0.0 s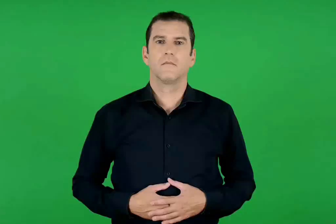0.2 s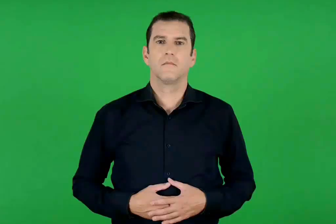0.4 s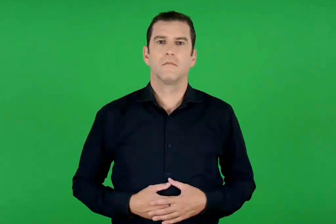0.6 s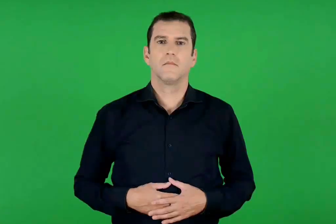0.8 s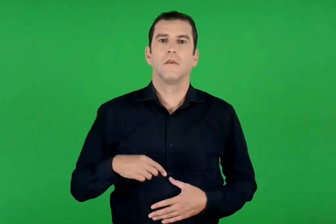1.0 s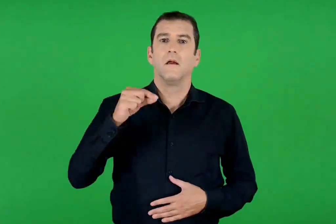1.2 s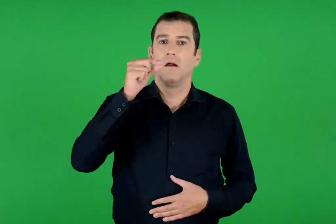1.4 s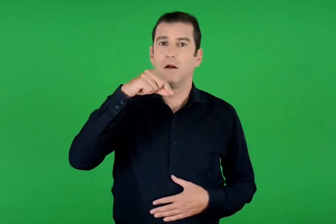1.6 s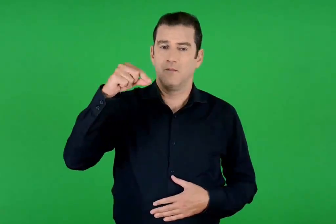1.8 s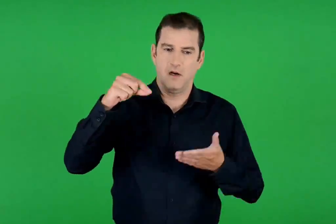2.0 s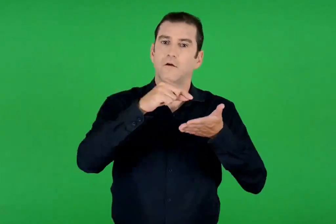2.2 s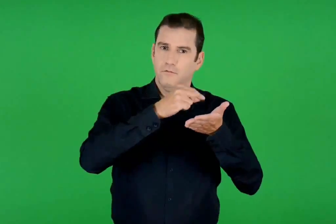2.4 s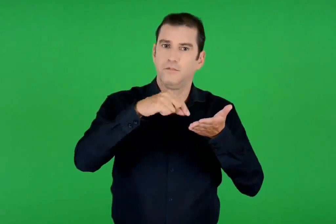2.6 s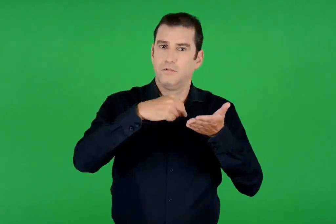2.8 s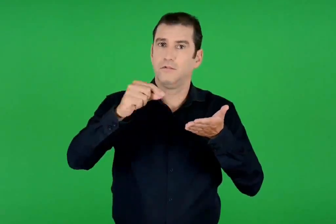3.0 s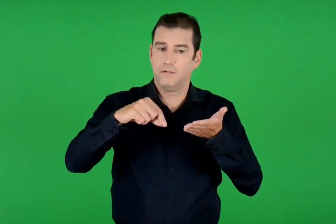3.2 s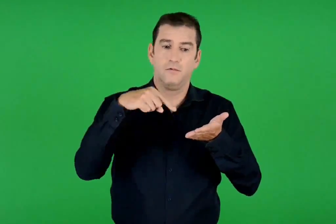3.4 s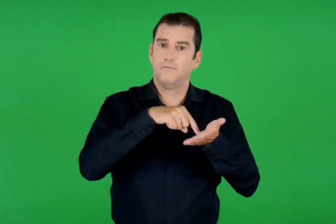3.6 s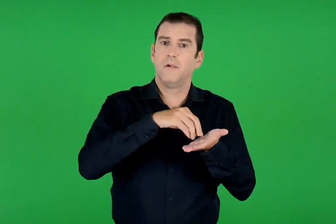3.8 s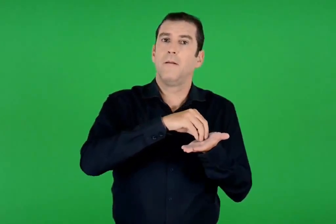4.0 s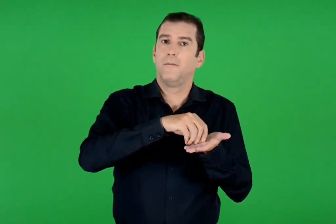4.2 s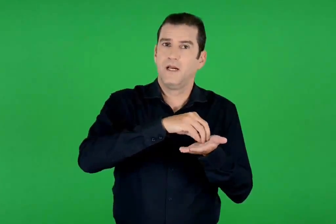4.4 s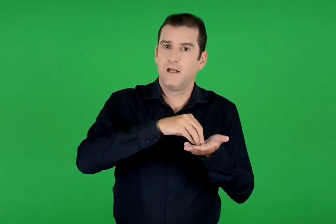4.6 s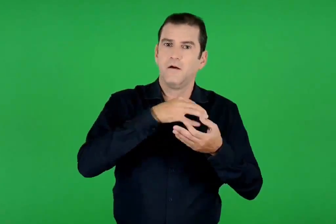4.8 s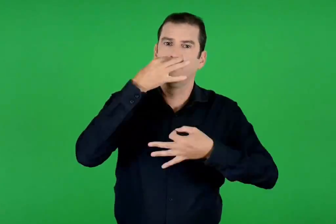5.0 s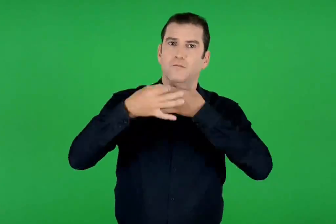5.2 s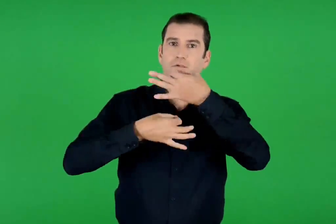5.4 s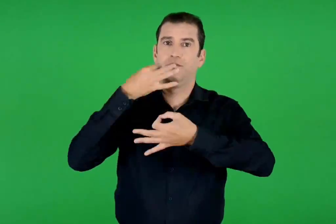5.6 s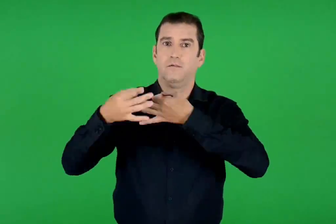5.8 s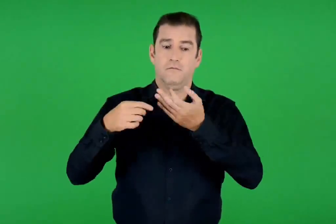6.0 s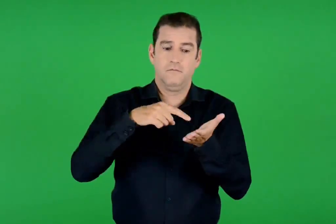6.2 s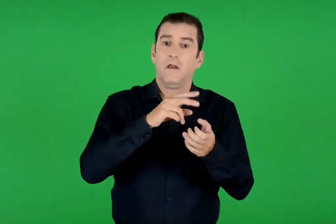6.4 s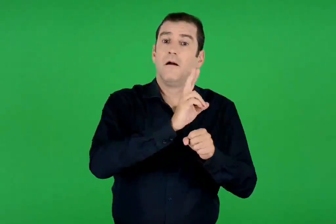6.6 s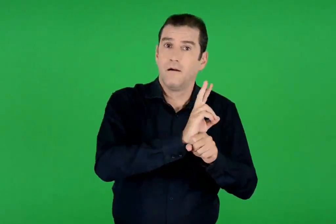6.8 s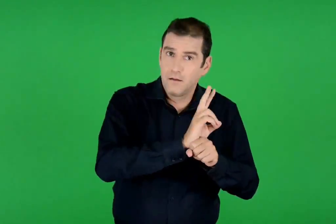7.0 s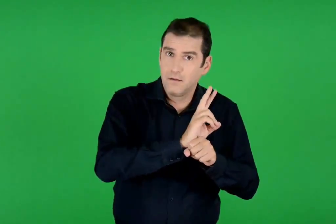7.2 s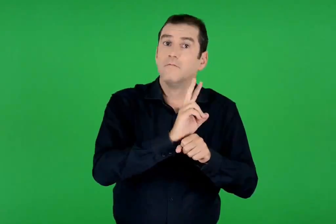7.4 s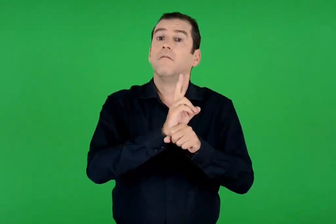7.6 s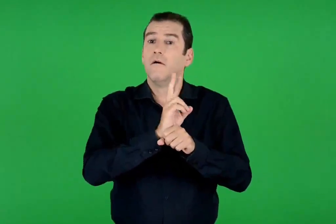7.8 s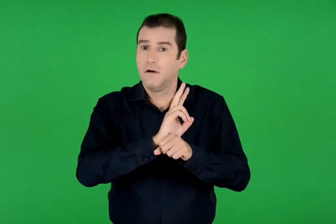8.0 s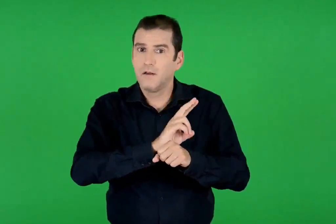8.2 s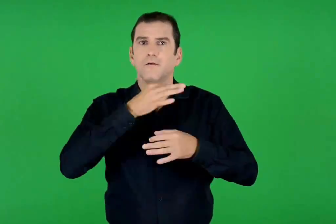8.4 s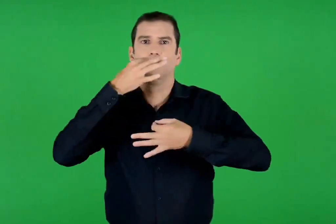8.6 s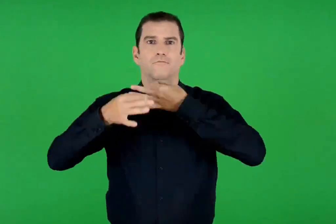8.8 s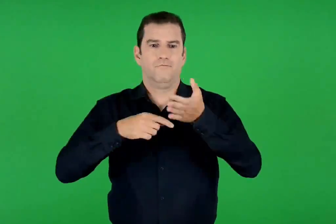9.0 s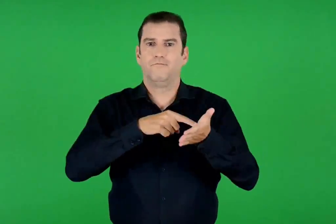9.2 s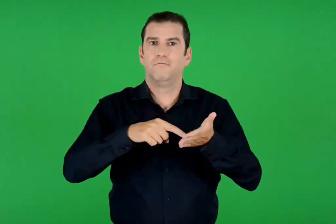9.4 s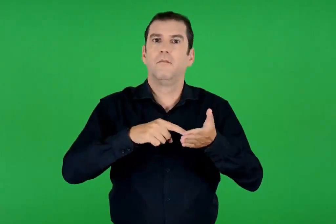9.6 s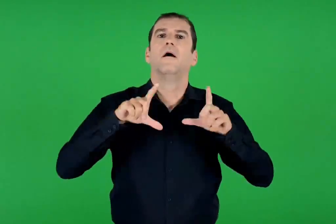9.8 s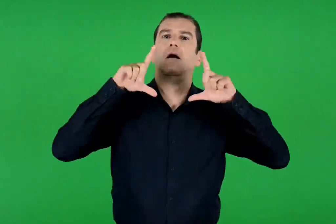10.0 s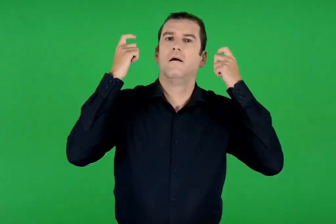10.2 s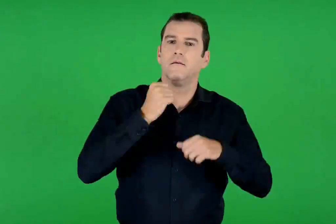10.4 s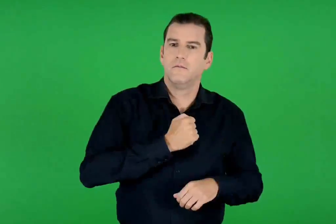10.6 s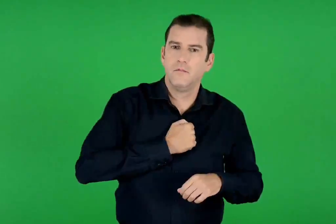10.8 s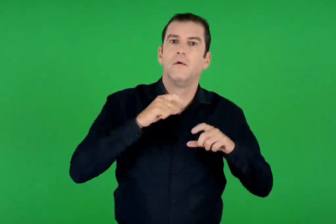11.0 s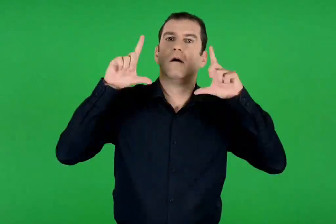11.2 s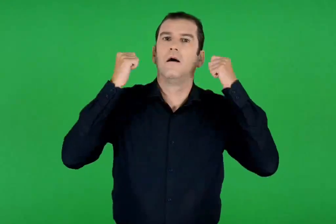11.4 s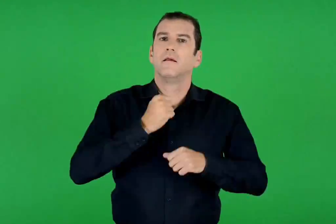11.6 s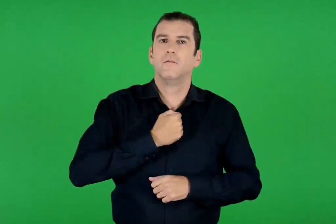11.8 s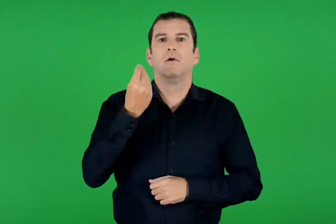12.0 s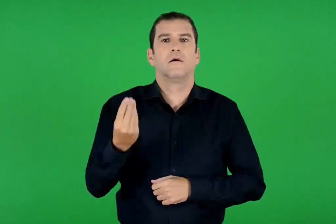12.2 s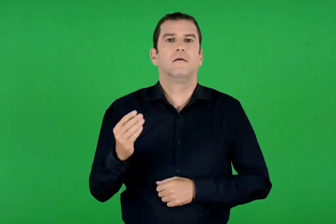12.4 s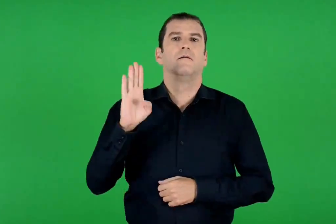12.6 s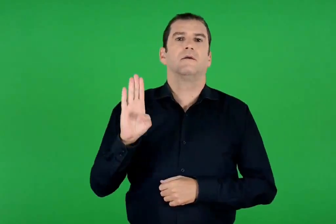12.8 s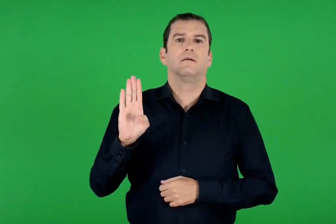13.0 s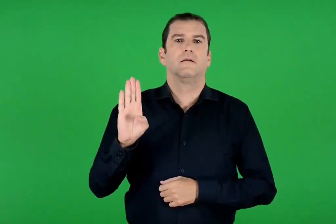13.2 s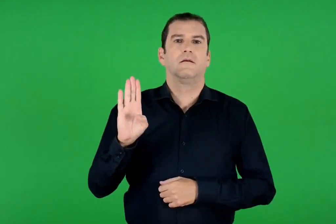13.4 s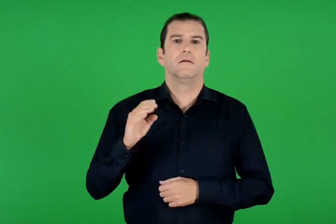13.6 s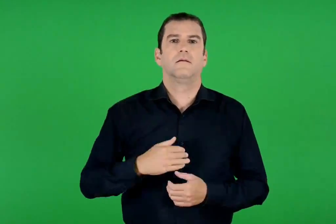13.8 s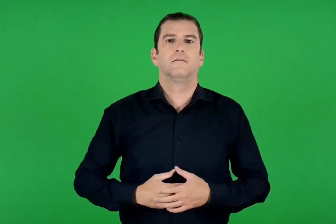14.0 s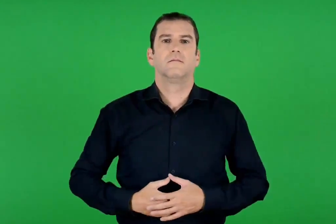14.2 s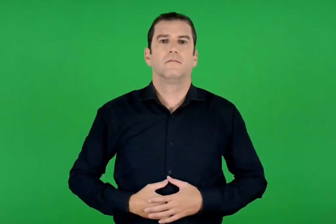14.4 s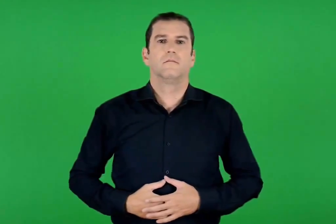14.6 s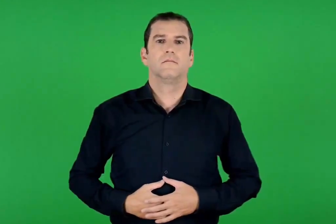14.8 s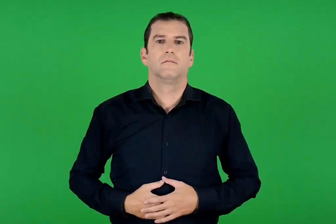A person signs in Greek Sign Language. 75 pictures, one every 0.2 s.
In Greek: το καλαμάρι έγραφε , τη μοίρα του την έλεγε και το χαρτί και το χαρτί ομίλει άγιε μου , άγιε μου καλέ βασίλη
